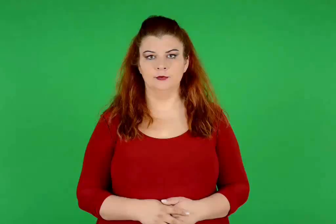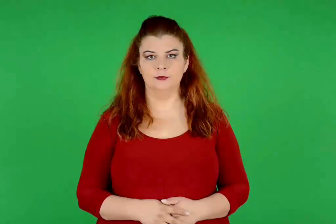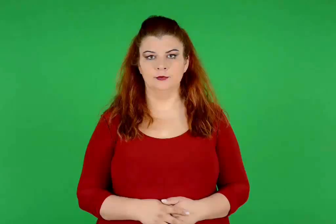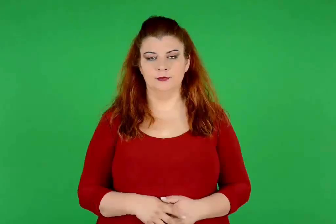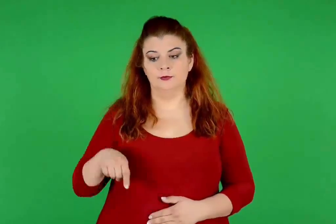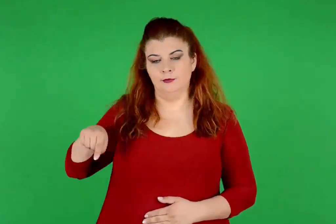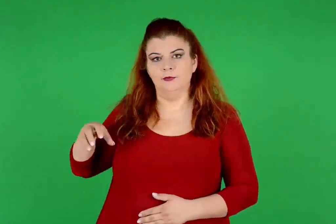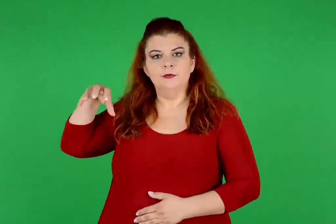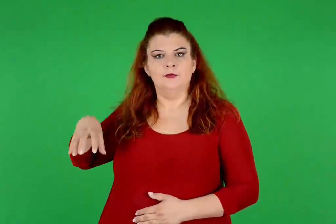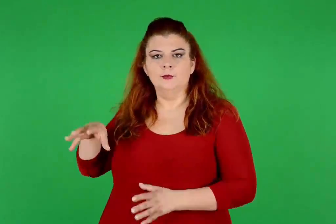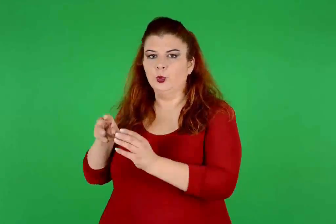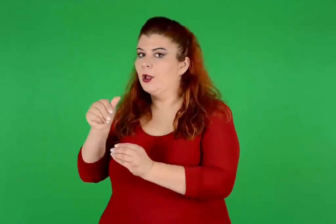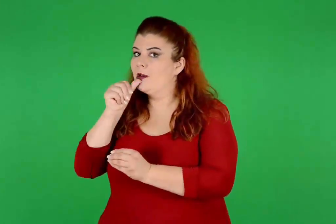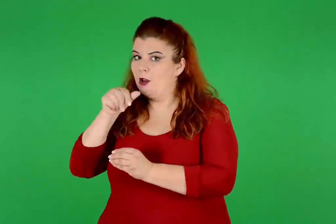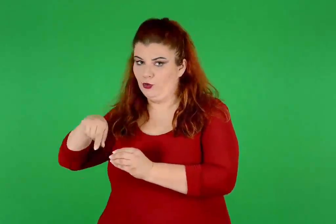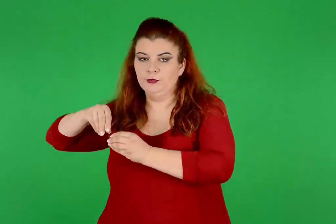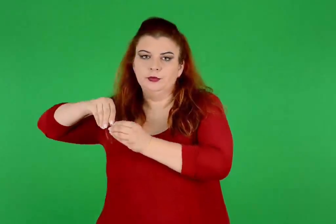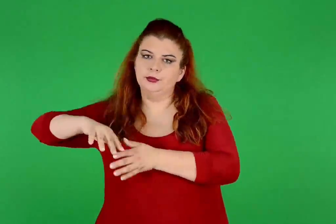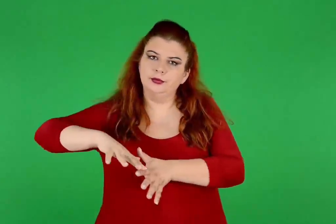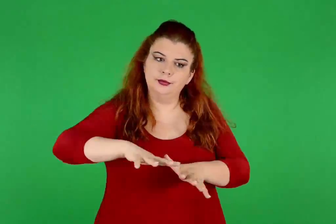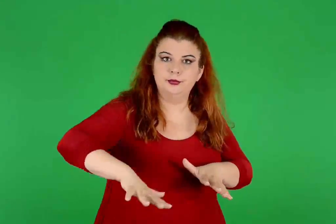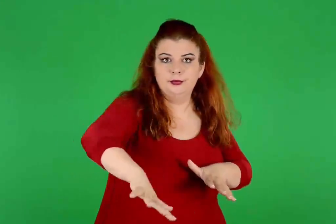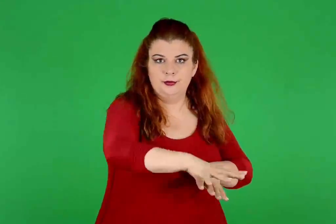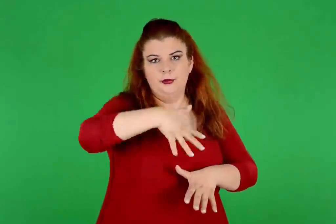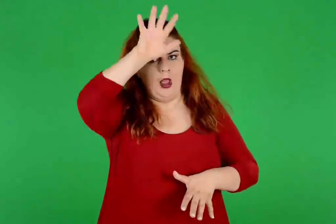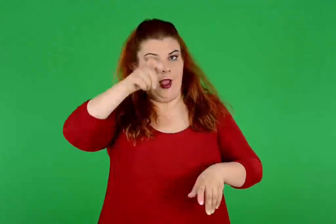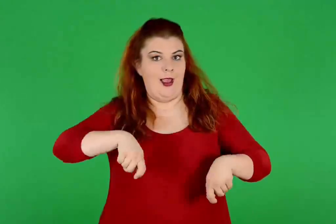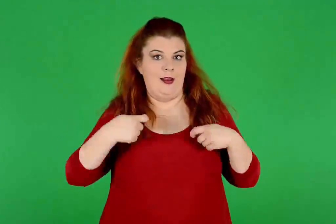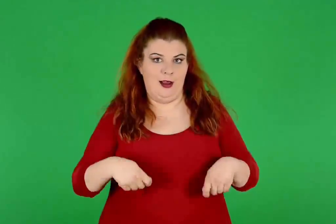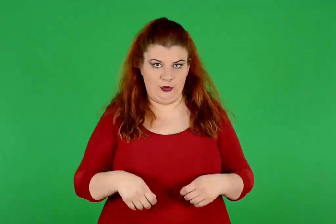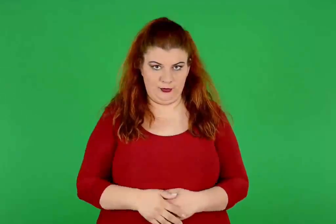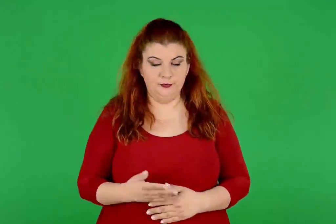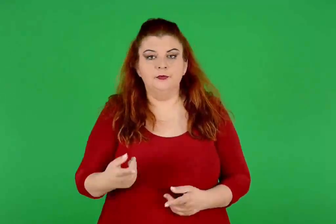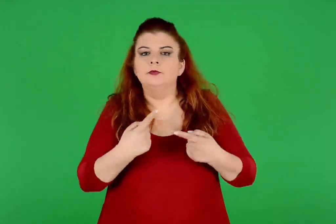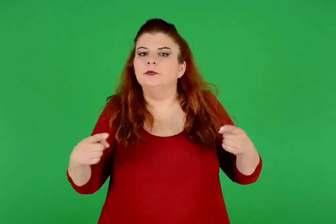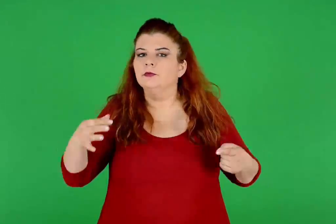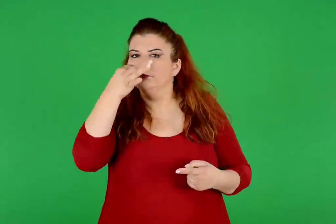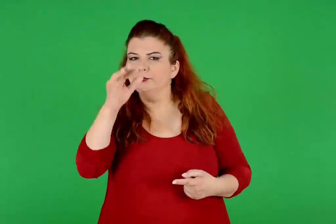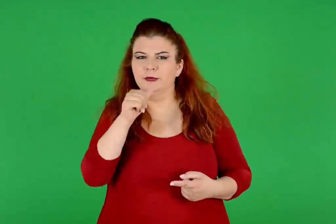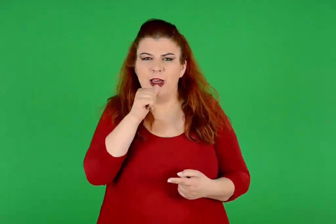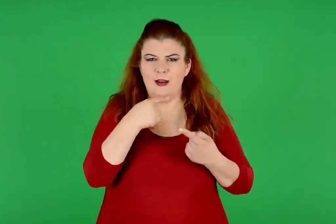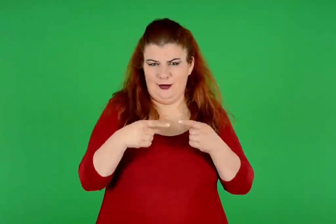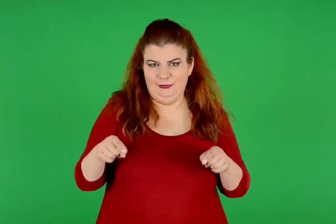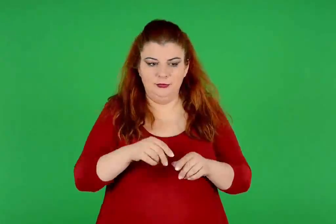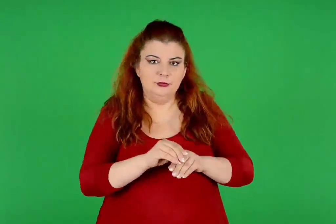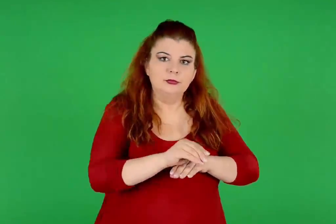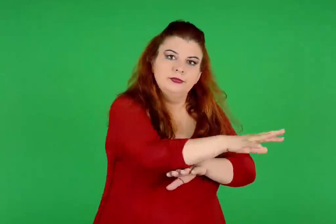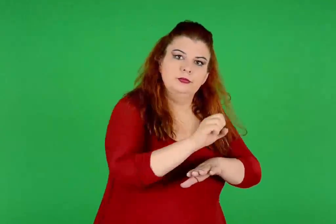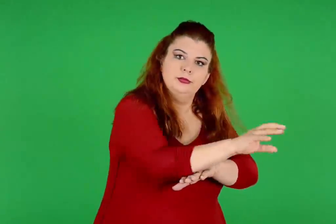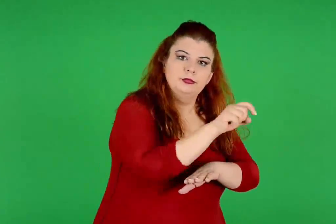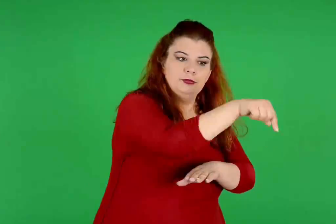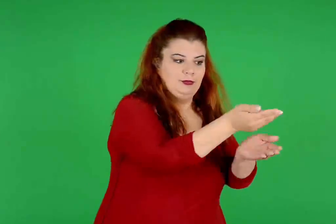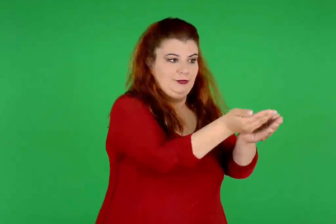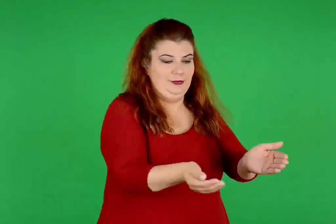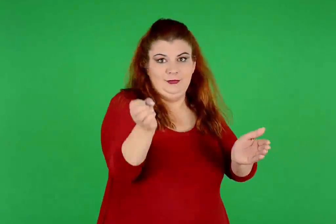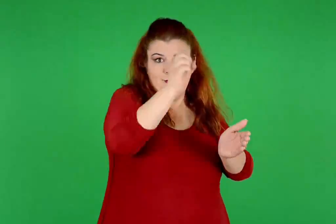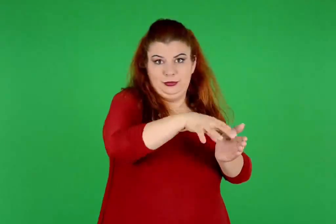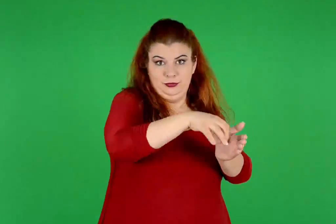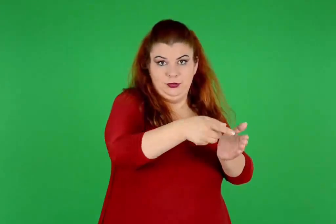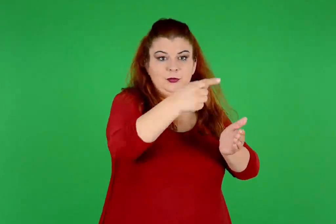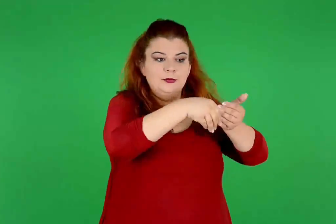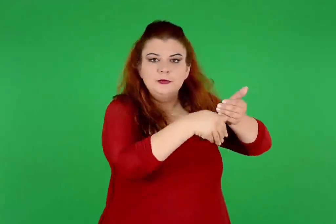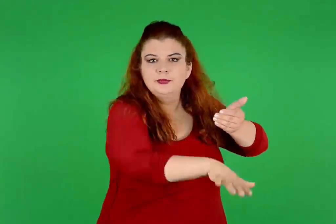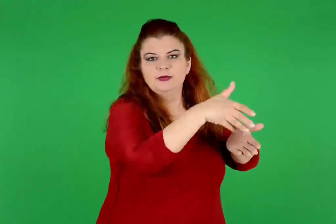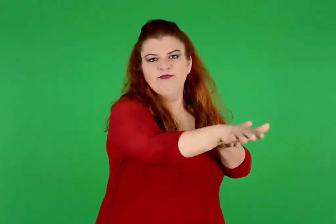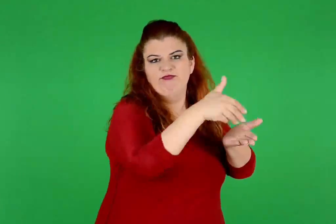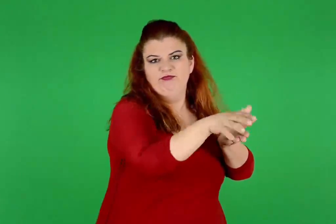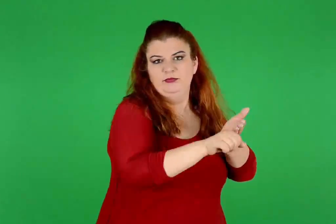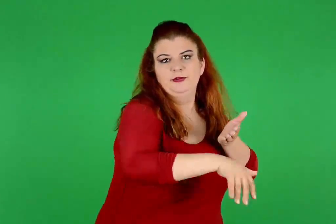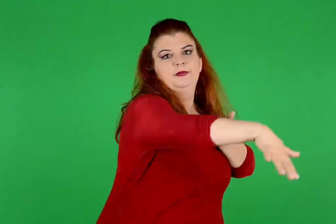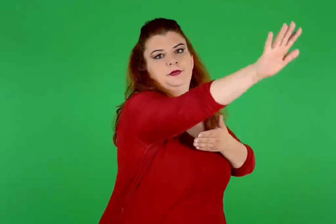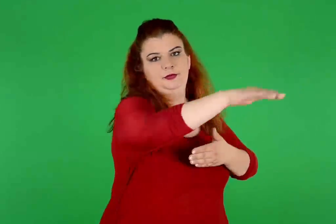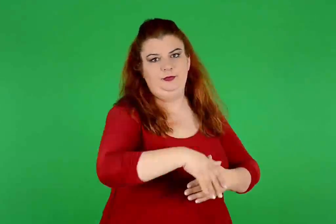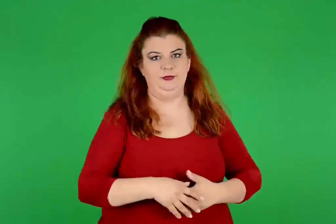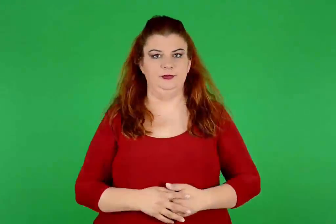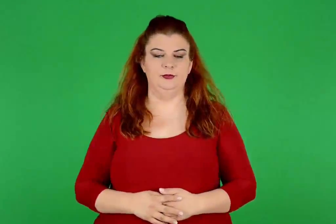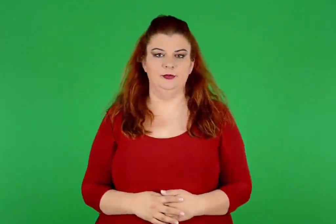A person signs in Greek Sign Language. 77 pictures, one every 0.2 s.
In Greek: υπήρχε υδραγωγείο , που έφερνε νερό στα ανάκτορα από μακριά , και σύστημα αποχέτευσης
